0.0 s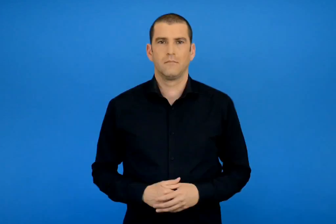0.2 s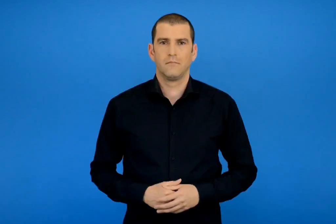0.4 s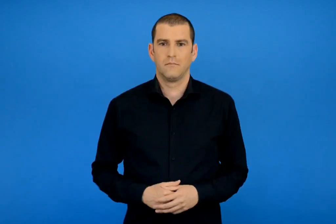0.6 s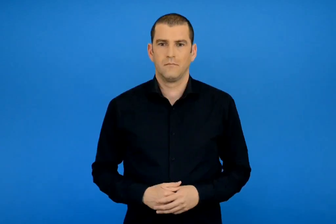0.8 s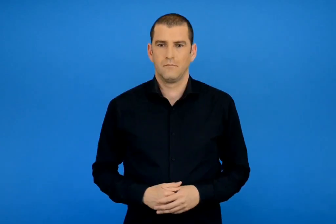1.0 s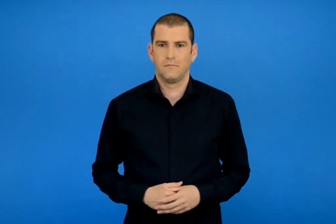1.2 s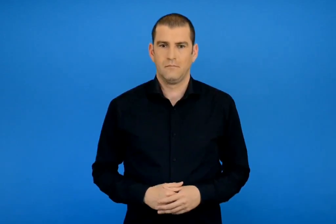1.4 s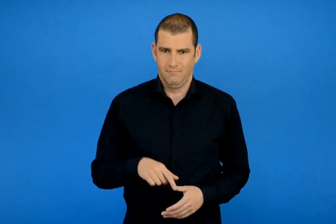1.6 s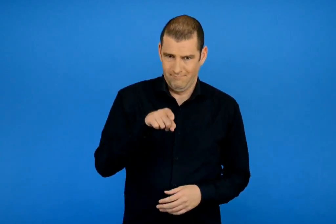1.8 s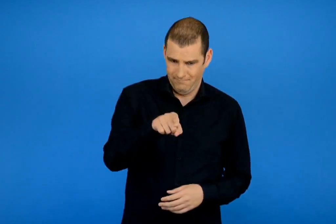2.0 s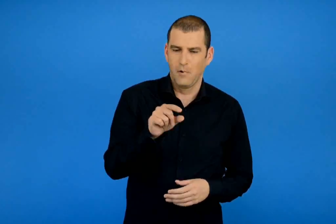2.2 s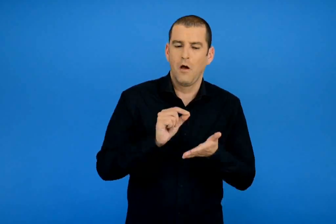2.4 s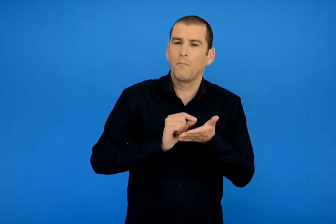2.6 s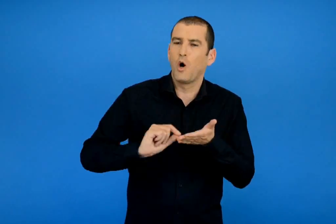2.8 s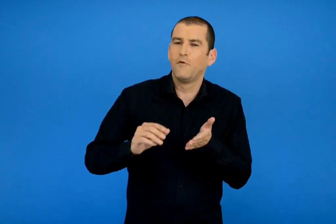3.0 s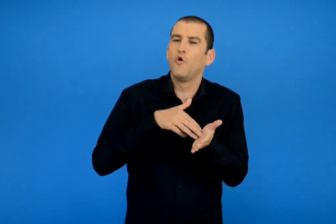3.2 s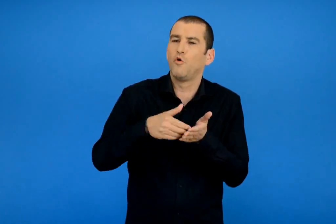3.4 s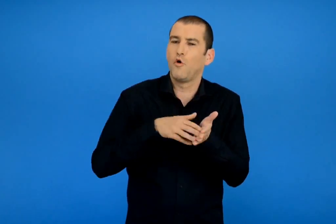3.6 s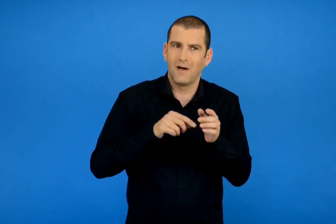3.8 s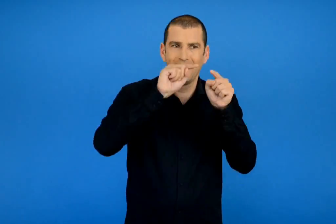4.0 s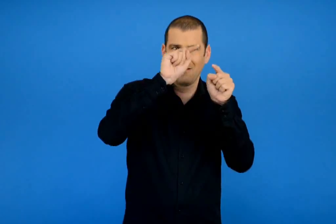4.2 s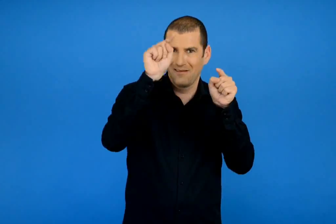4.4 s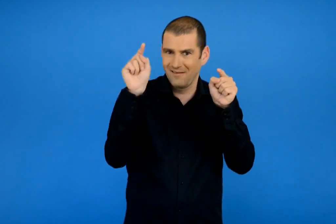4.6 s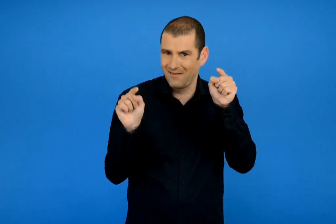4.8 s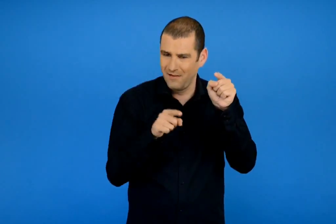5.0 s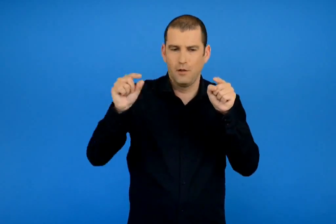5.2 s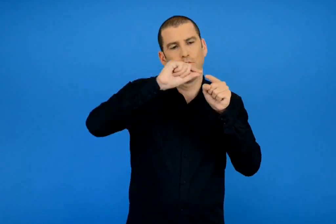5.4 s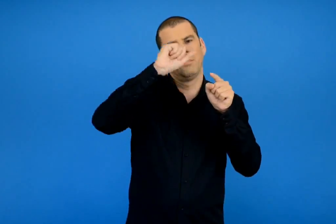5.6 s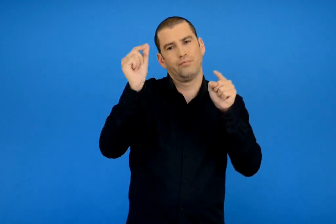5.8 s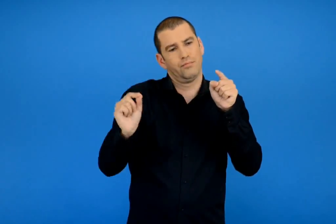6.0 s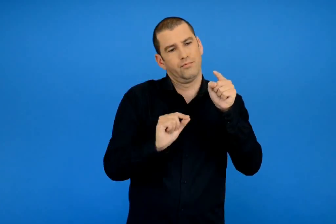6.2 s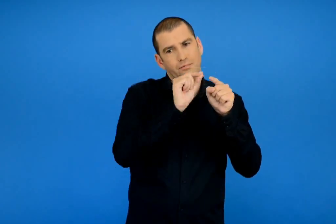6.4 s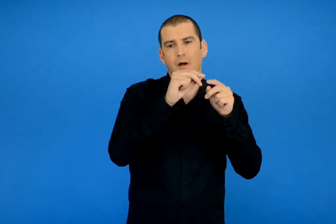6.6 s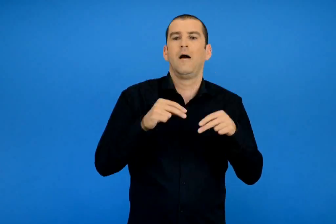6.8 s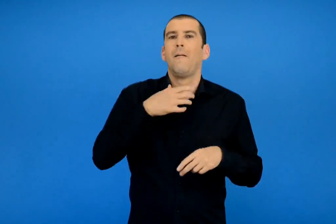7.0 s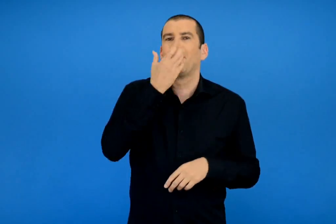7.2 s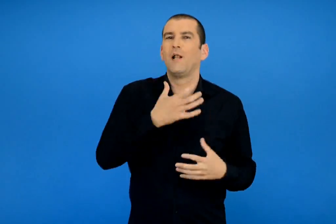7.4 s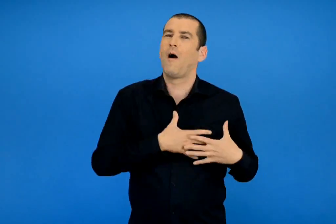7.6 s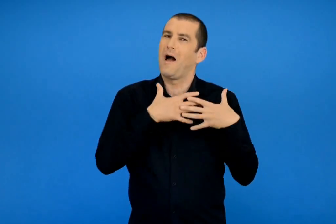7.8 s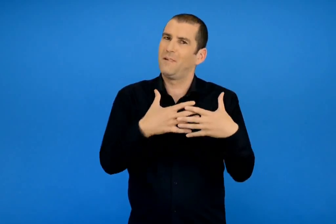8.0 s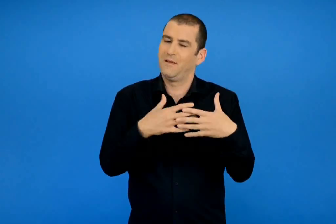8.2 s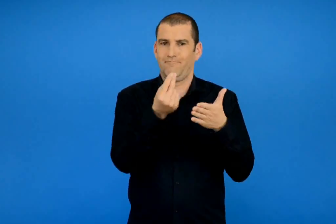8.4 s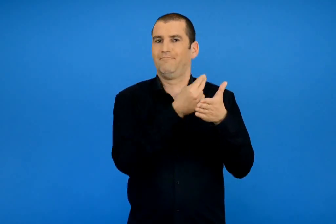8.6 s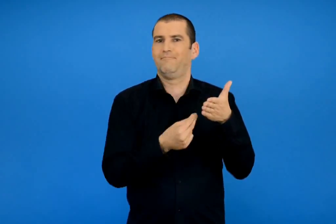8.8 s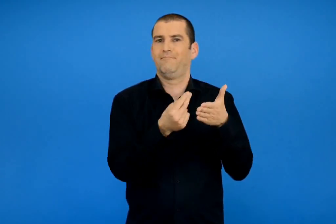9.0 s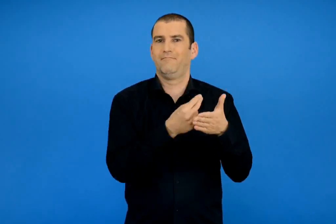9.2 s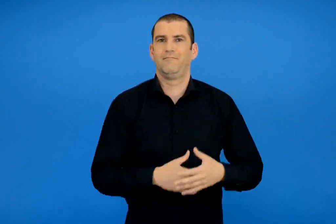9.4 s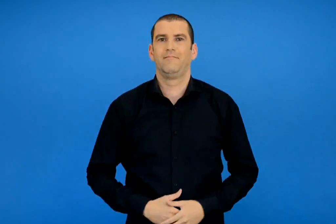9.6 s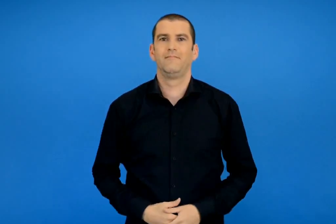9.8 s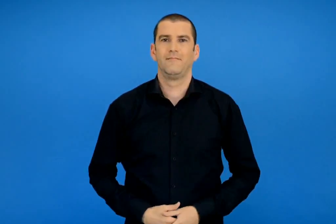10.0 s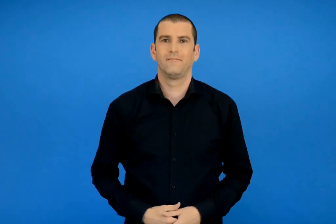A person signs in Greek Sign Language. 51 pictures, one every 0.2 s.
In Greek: γράψε την πάνω στις τελίτσες με χρωματιστά μολυβιά για να φτιάξεις το μήλο της αγάπης
